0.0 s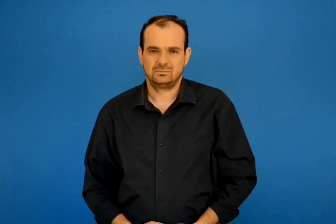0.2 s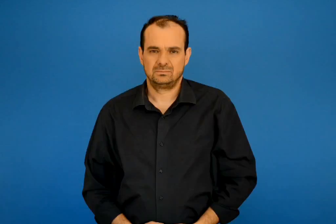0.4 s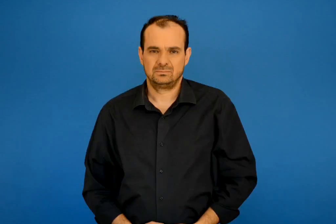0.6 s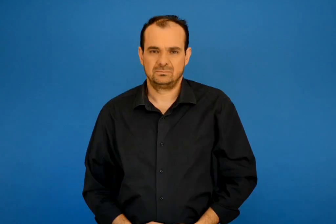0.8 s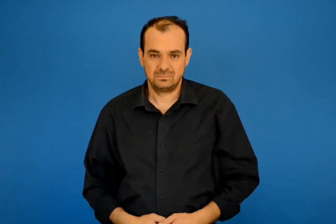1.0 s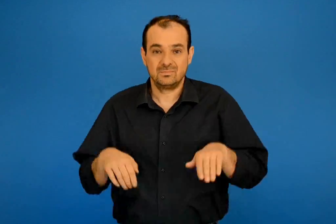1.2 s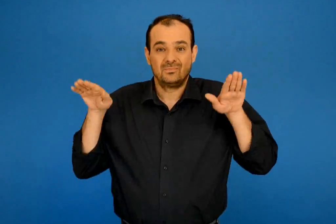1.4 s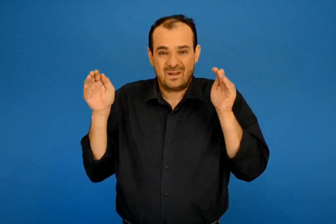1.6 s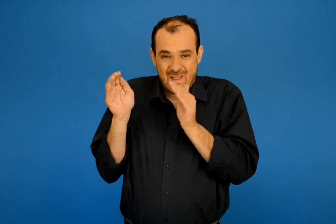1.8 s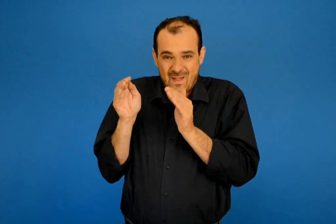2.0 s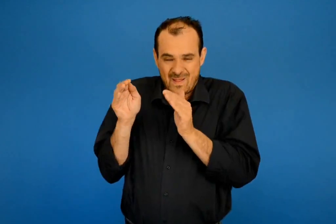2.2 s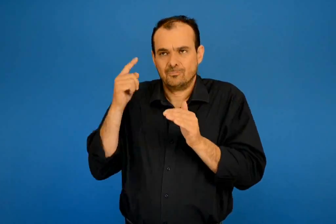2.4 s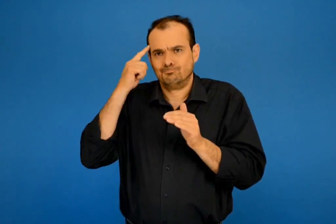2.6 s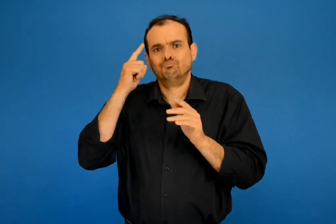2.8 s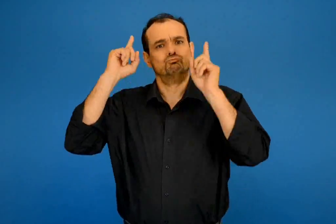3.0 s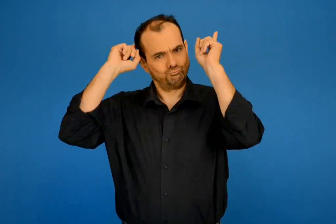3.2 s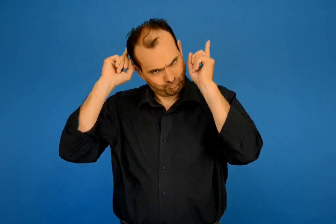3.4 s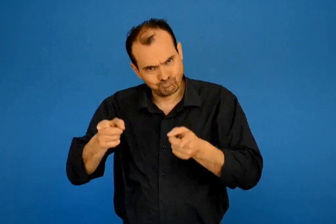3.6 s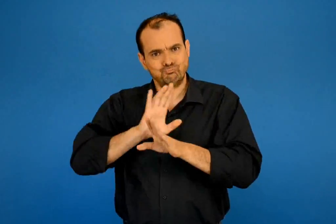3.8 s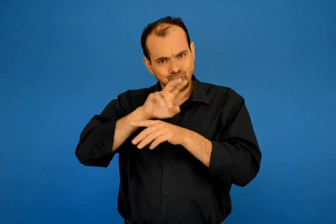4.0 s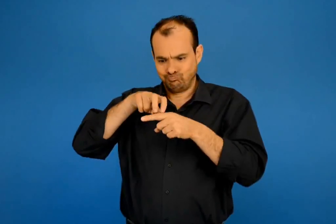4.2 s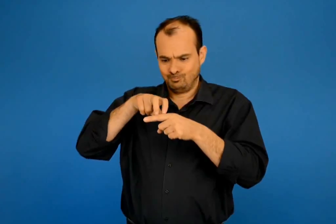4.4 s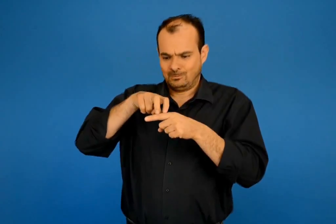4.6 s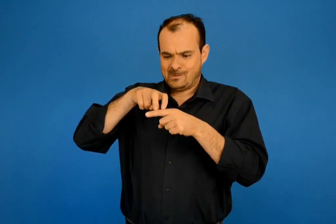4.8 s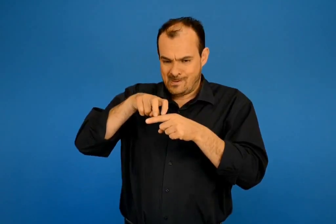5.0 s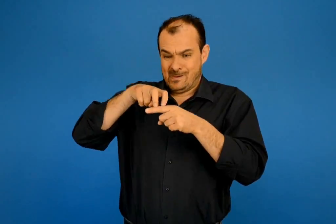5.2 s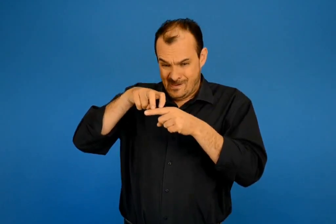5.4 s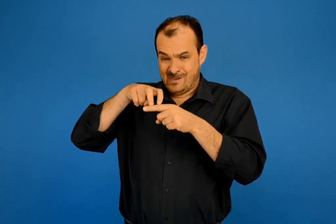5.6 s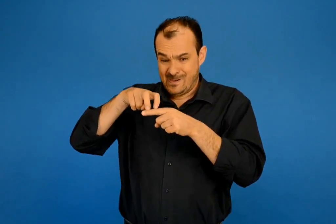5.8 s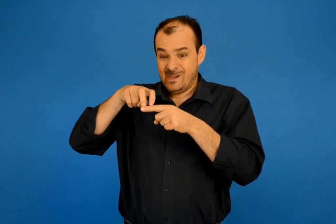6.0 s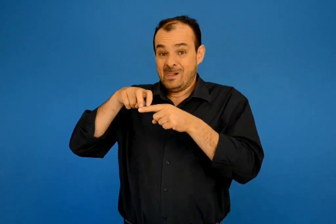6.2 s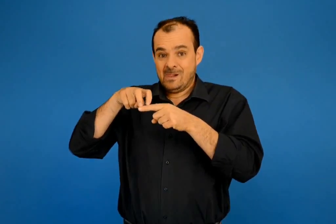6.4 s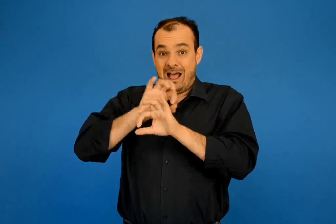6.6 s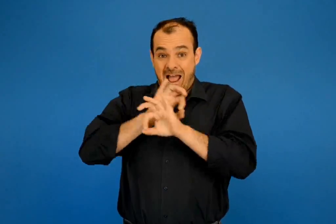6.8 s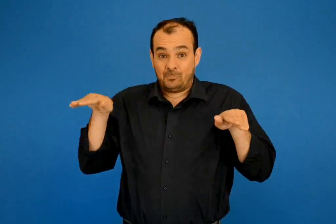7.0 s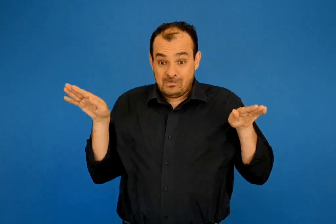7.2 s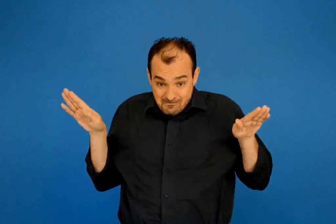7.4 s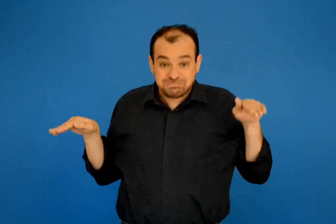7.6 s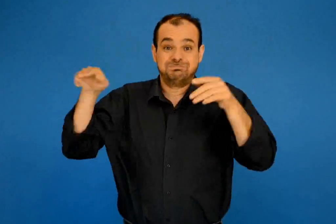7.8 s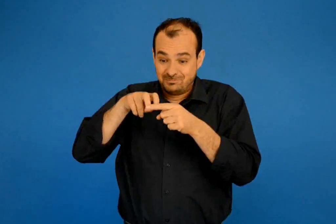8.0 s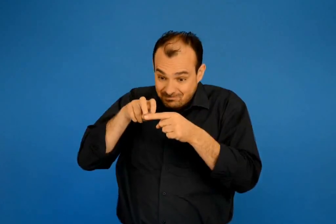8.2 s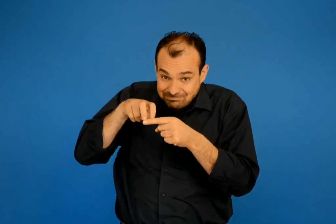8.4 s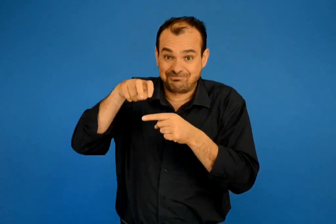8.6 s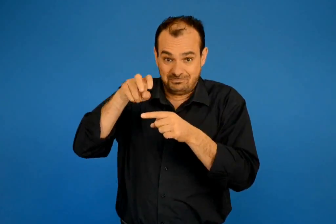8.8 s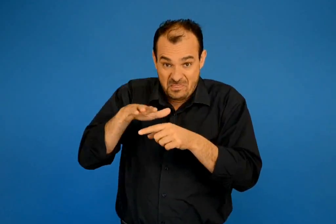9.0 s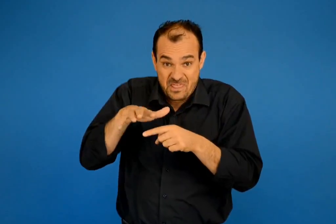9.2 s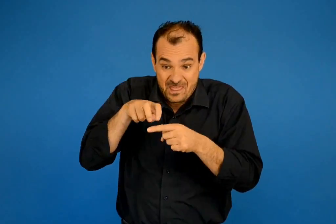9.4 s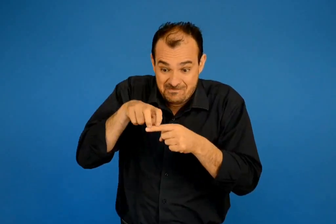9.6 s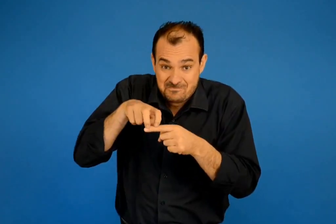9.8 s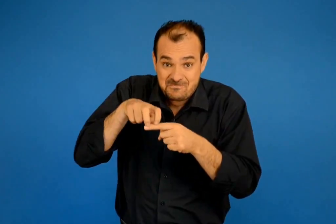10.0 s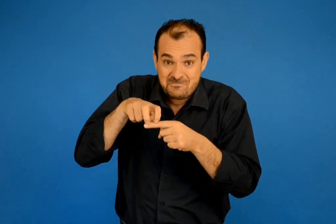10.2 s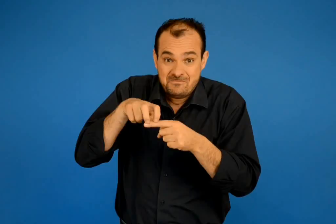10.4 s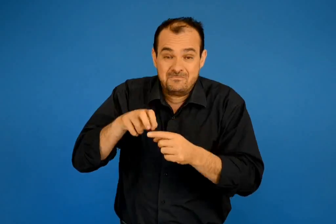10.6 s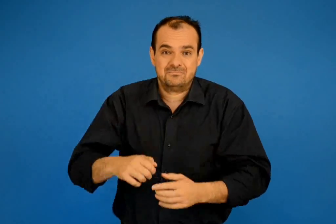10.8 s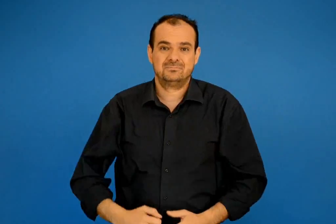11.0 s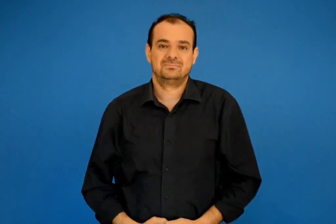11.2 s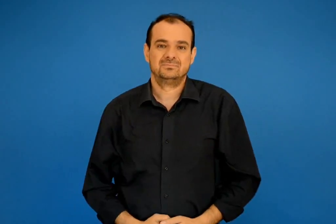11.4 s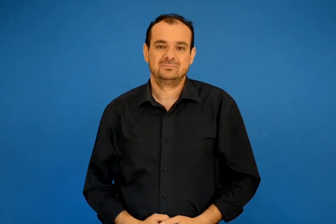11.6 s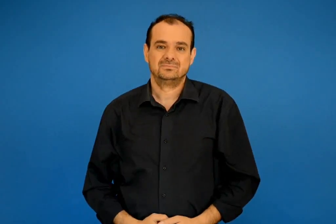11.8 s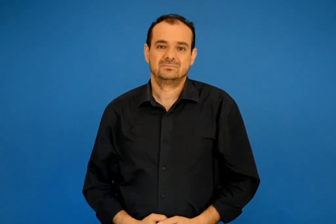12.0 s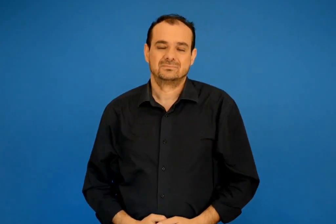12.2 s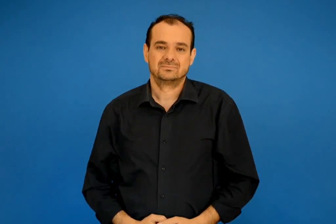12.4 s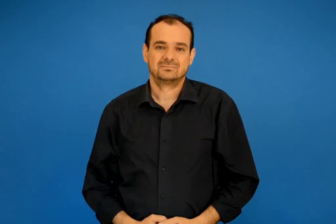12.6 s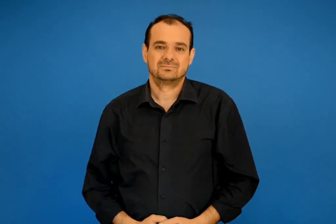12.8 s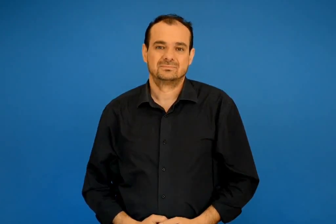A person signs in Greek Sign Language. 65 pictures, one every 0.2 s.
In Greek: ο ντε - ε - ε ο μικρός μελισσοφάγος το αποφάσισε ήρθε σιγανοπατώντας στην άκρη του μεγάλου κλαδιού και τώρα ήταν έτοιμος να πετάξει
